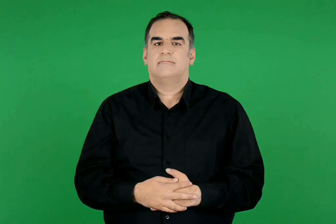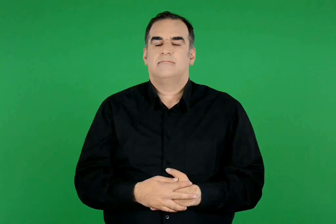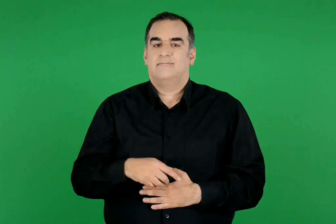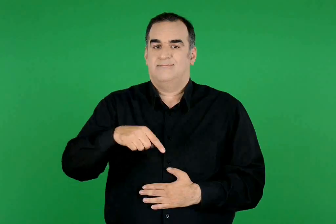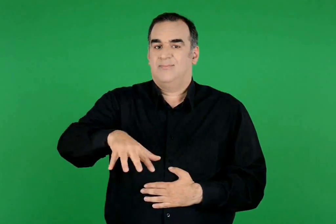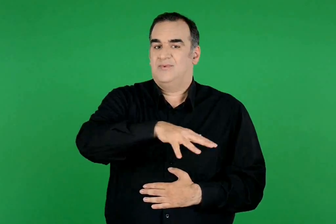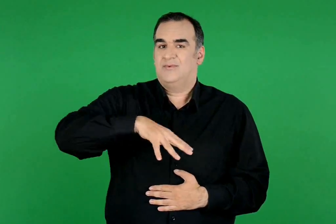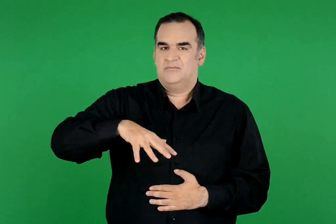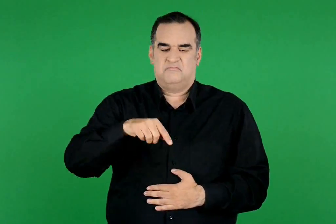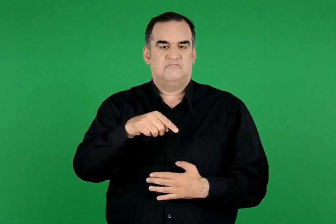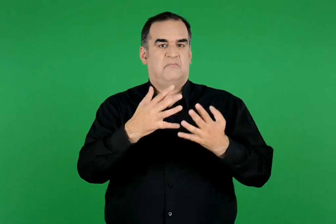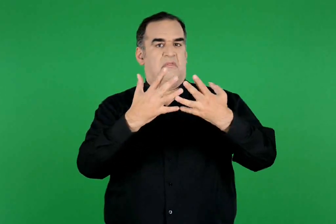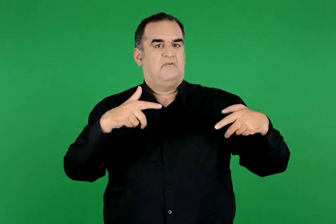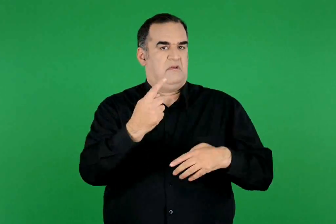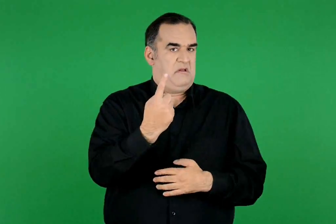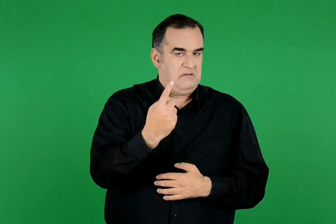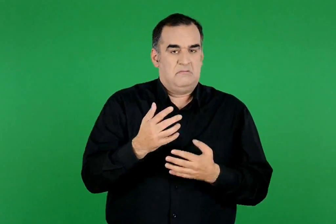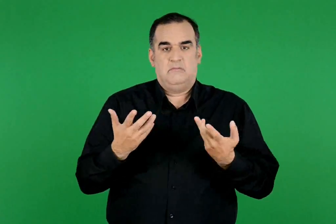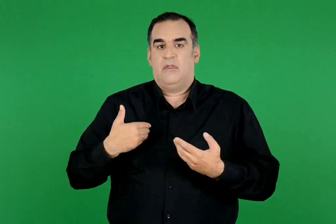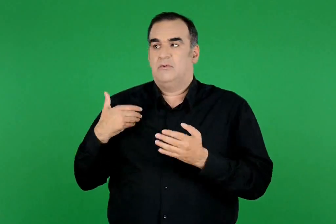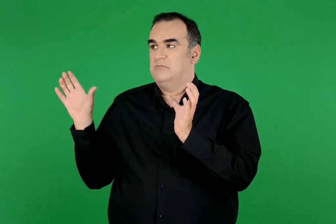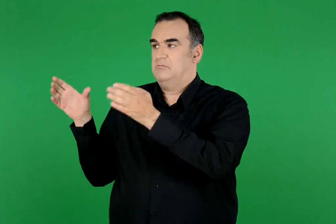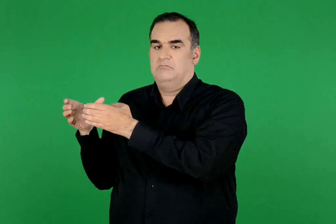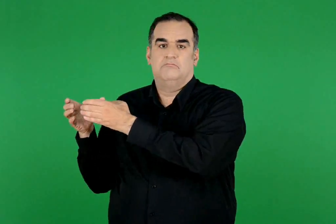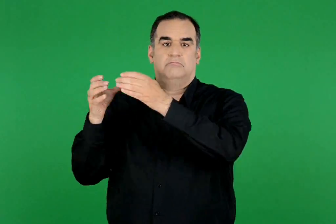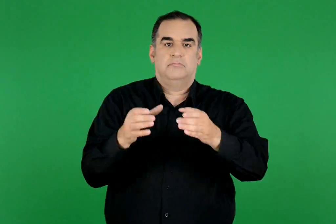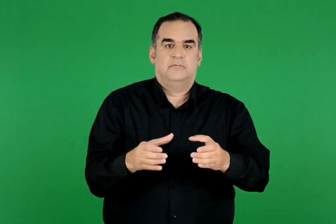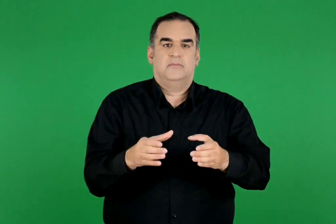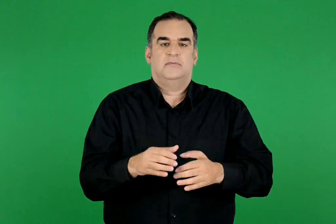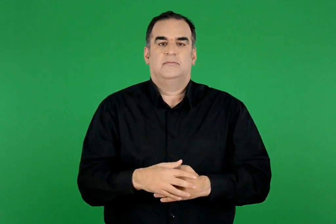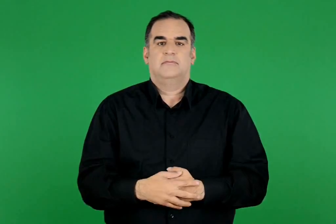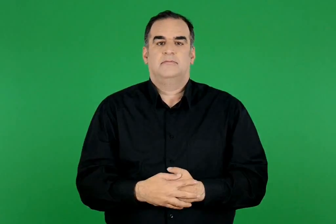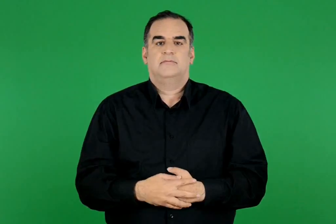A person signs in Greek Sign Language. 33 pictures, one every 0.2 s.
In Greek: ένα θέατρο ή ένας θίασος στον τόπο μας
